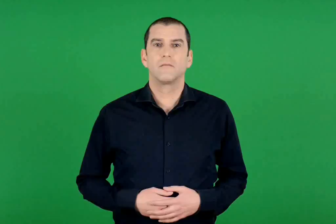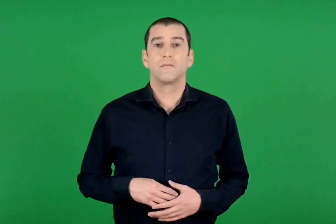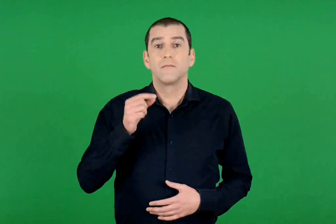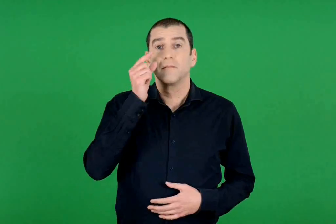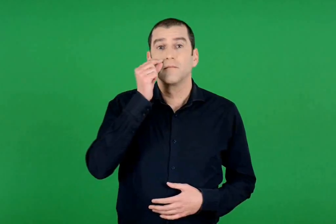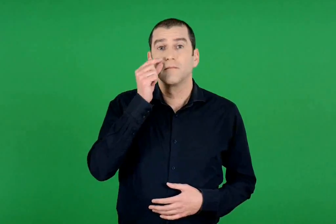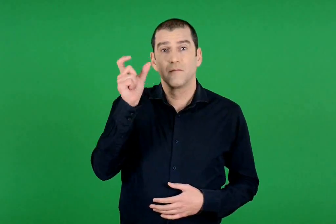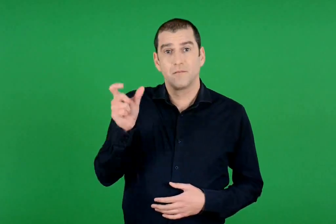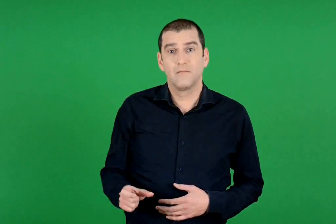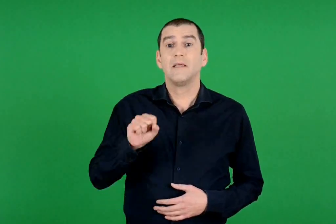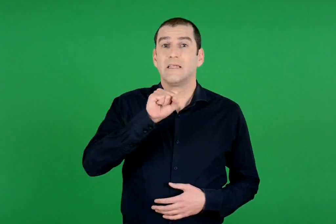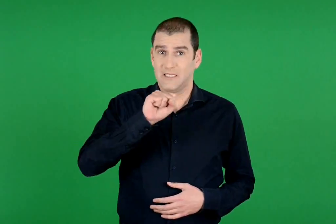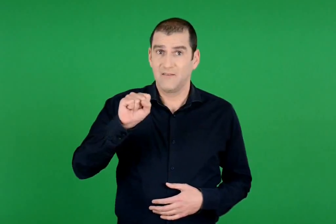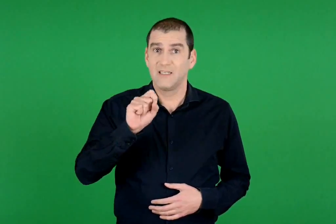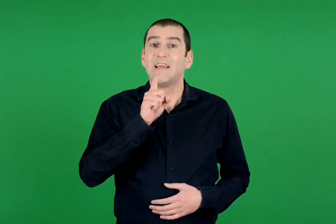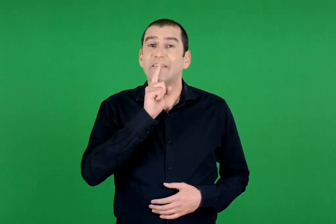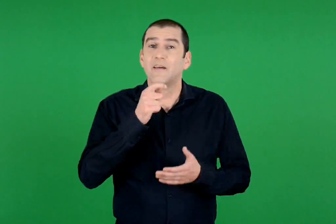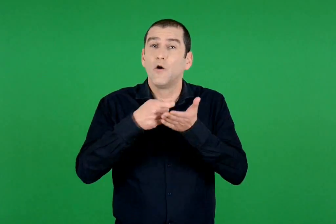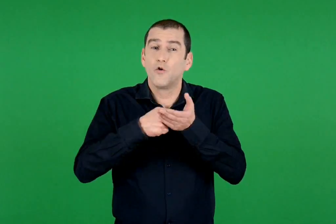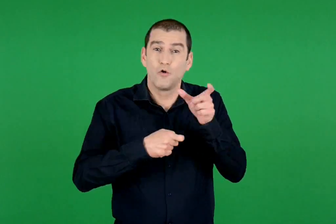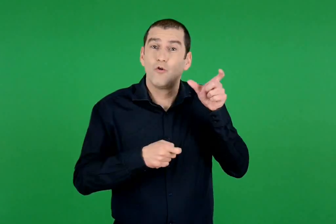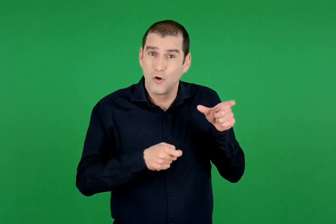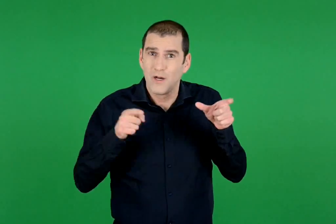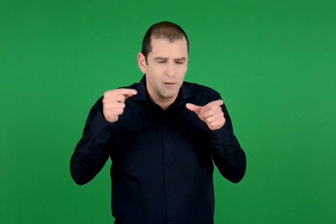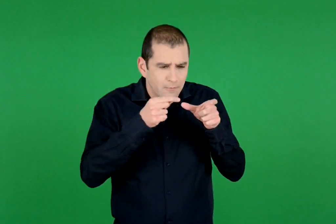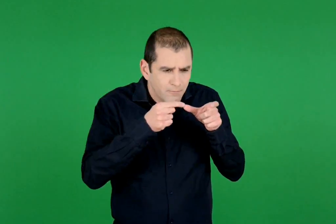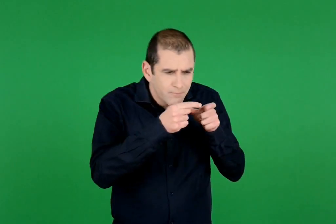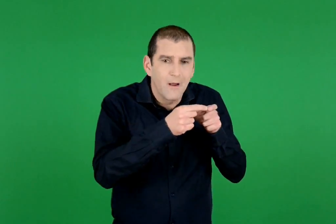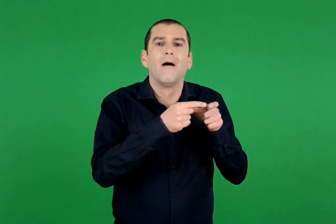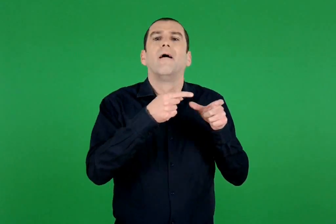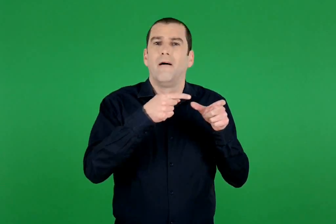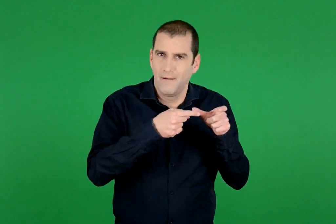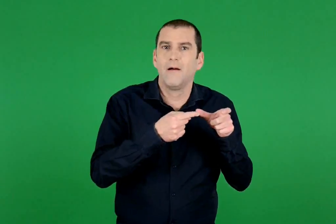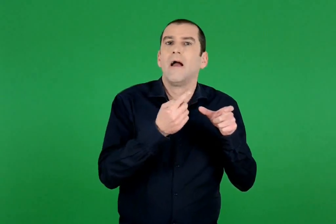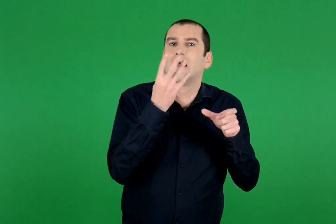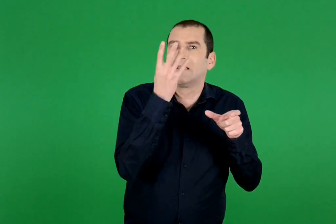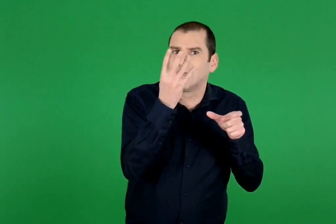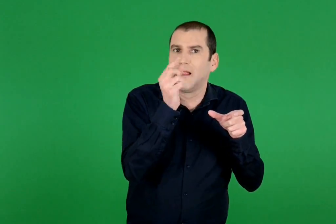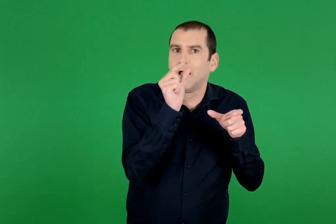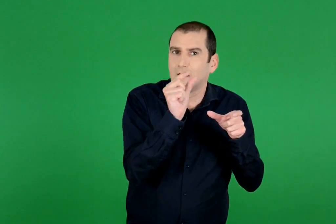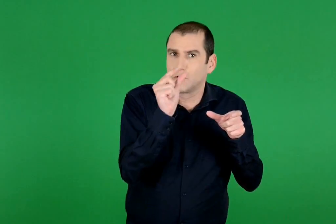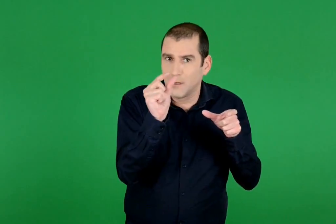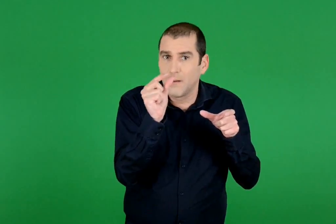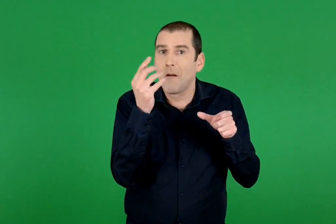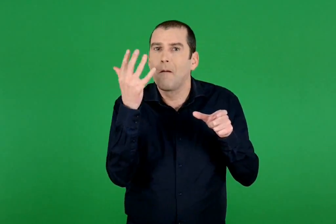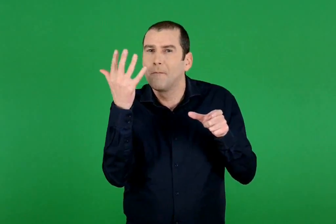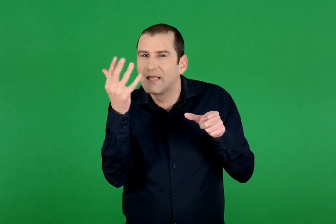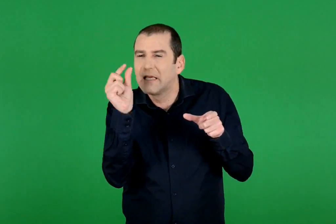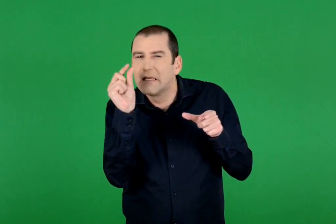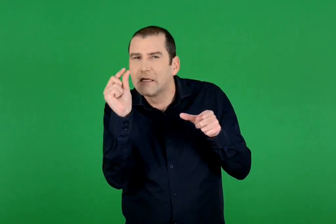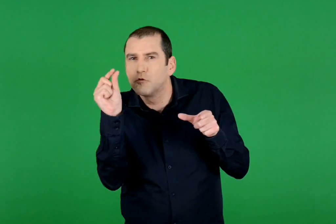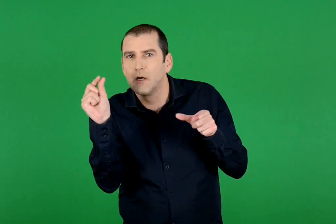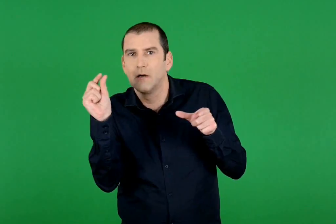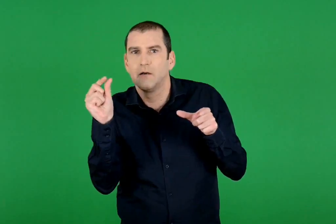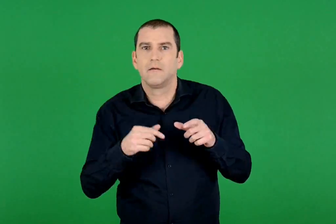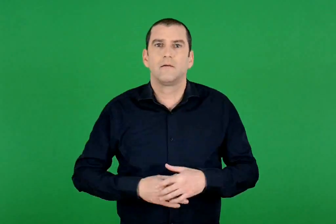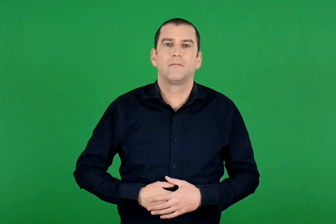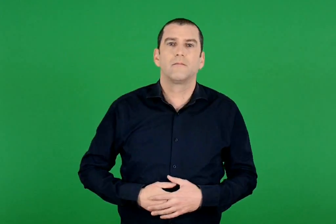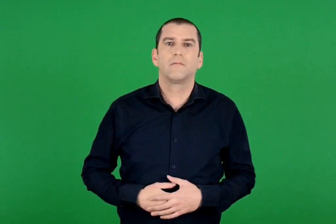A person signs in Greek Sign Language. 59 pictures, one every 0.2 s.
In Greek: ο σάββας μετρά την ίδια γόμα και βρίσκει ότι είναι 4 εκατοστά και 5 χιλιοστά
